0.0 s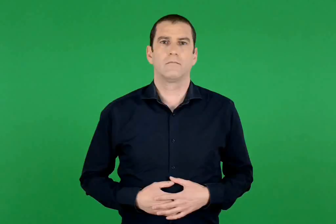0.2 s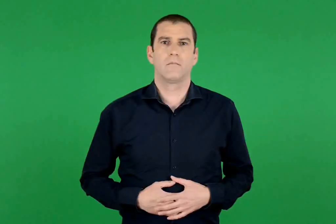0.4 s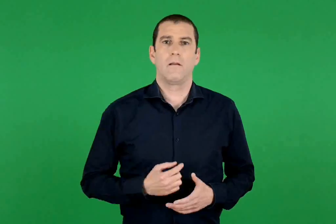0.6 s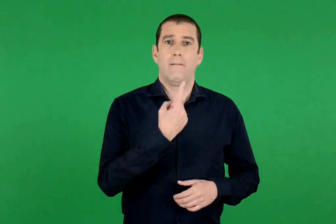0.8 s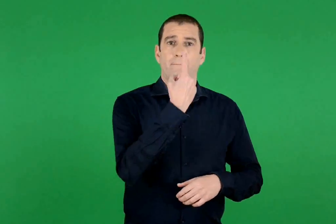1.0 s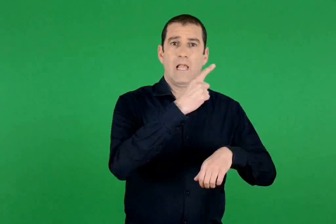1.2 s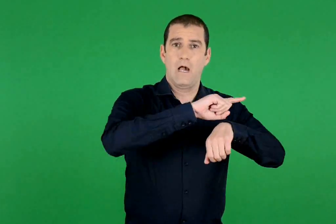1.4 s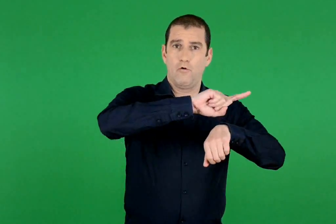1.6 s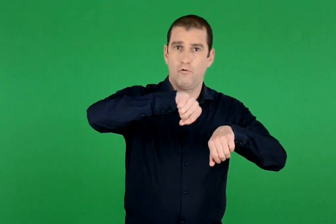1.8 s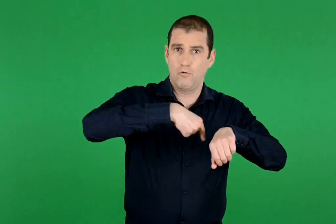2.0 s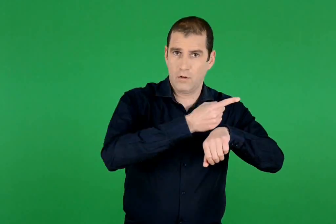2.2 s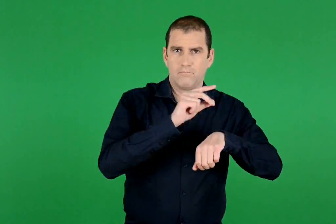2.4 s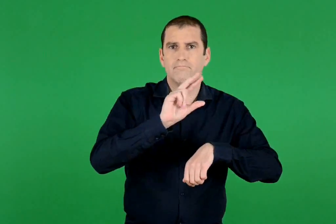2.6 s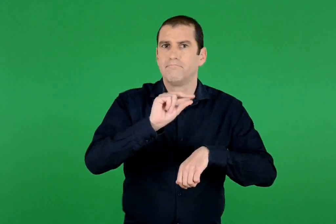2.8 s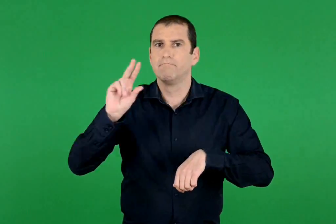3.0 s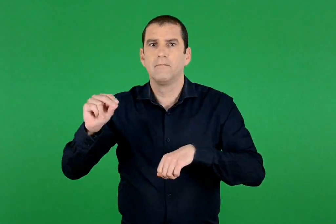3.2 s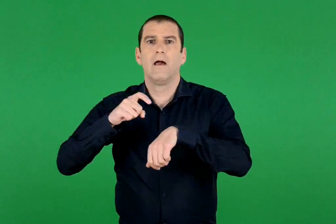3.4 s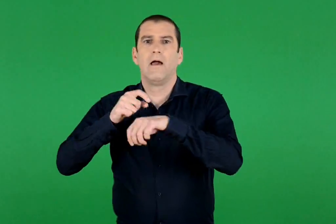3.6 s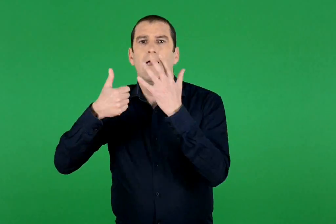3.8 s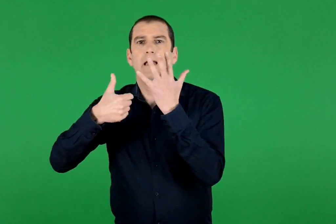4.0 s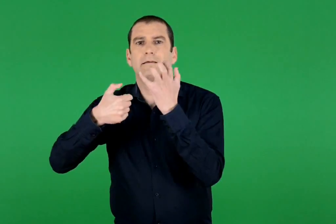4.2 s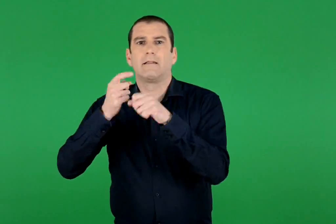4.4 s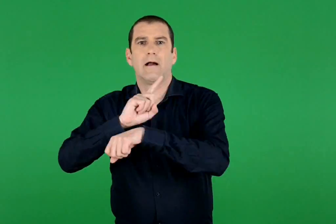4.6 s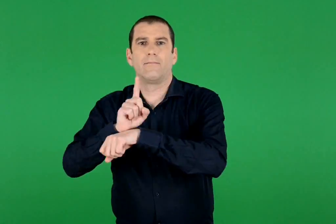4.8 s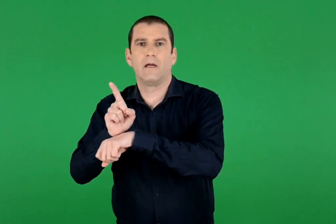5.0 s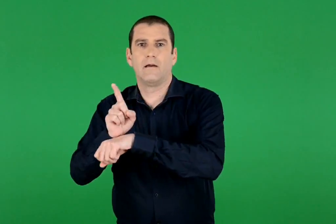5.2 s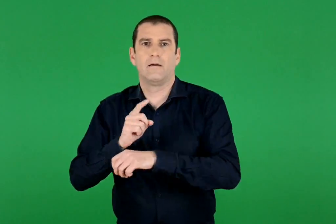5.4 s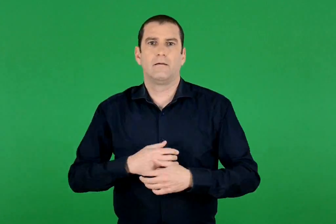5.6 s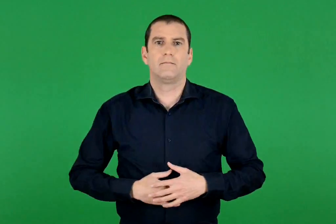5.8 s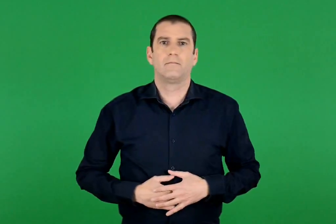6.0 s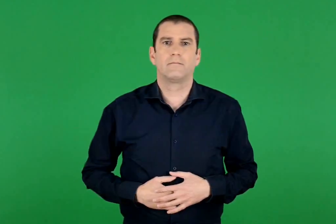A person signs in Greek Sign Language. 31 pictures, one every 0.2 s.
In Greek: 1 ώρα = 60 λεπτά
